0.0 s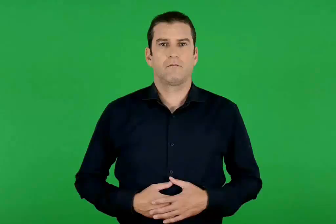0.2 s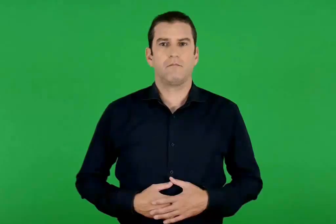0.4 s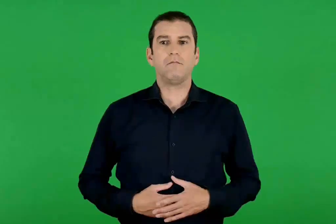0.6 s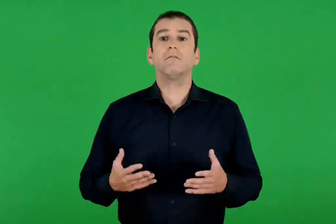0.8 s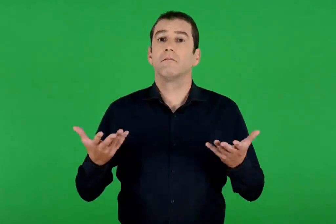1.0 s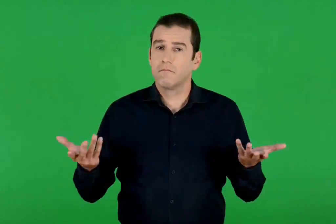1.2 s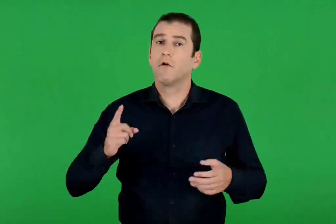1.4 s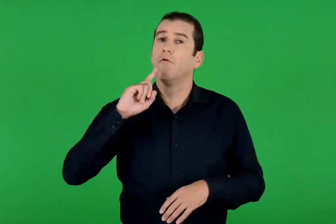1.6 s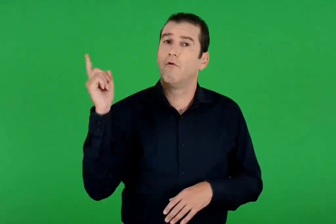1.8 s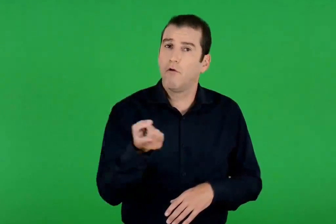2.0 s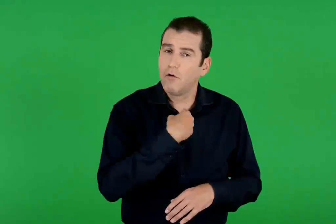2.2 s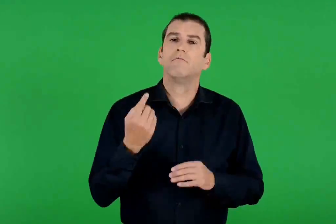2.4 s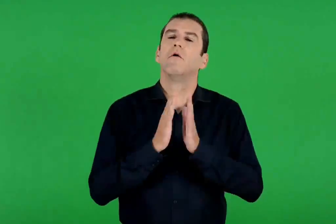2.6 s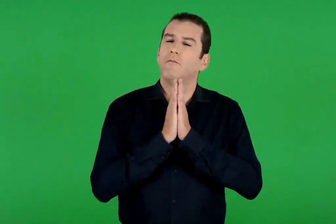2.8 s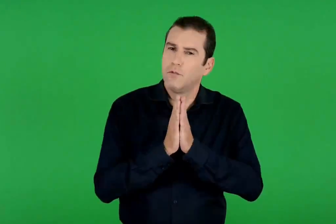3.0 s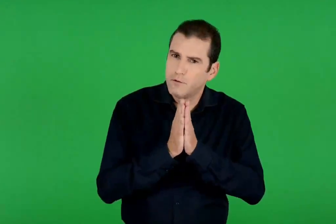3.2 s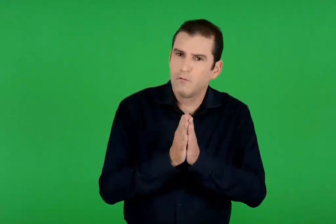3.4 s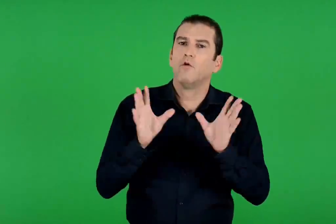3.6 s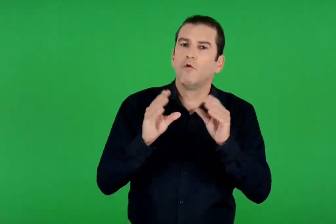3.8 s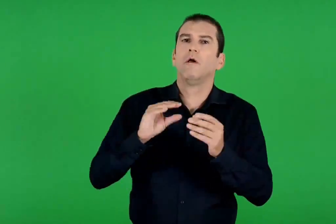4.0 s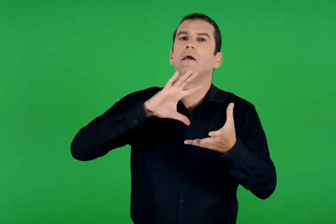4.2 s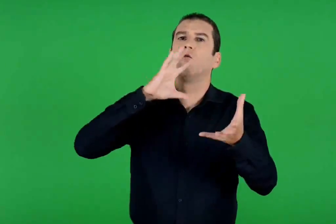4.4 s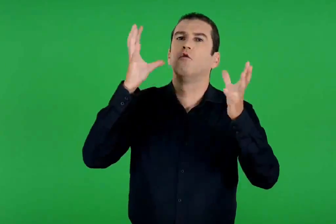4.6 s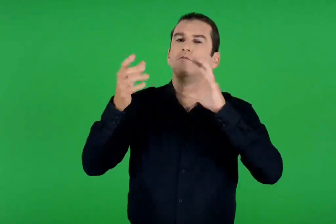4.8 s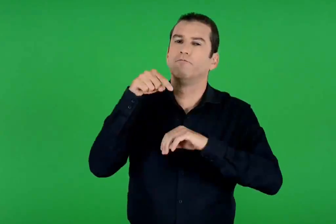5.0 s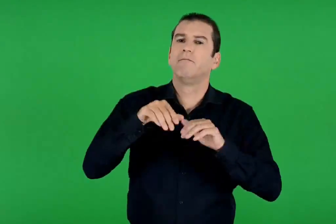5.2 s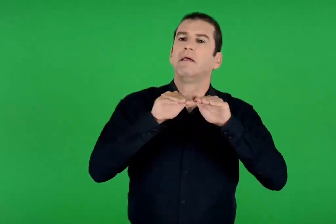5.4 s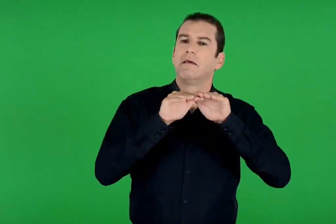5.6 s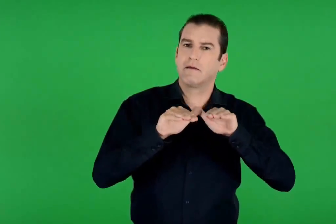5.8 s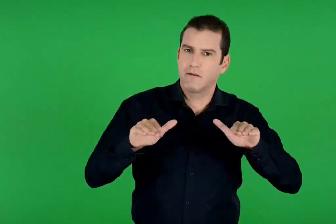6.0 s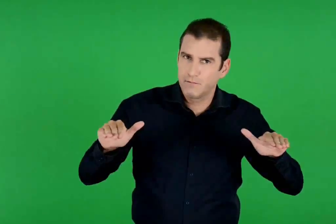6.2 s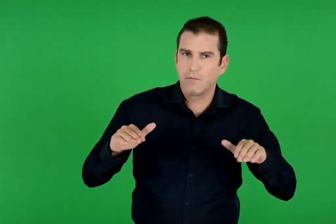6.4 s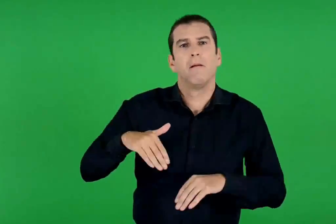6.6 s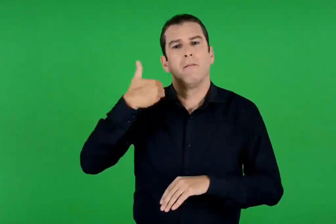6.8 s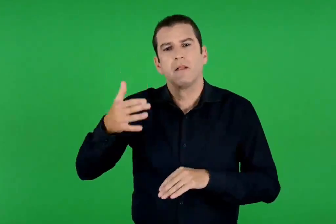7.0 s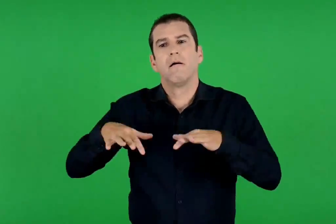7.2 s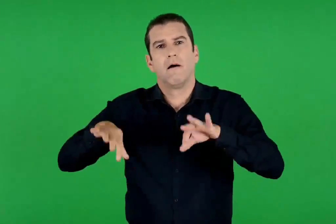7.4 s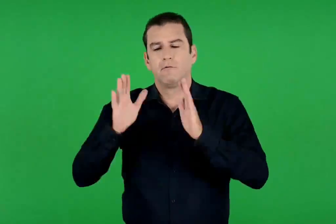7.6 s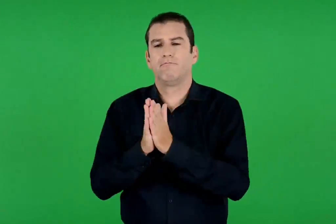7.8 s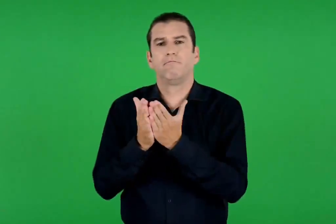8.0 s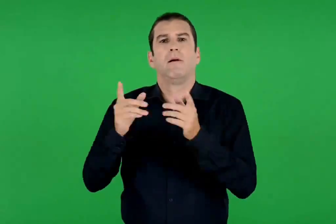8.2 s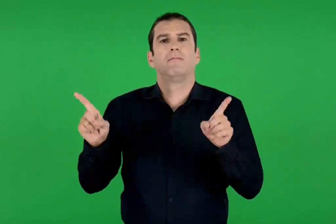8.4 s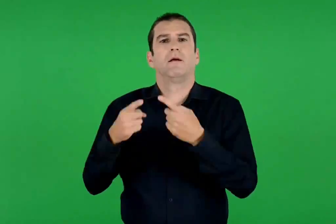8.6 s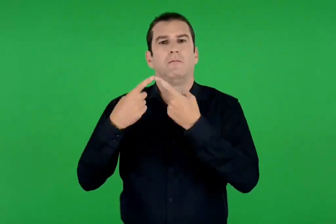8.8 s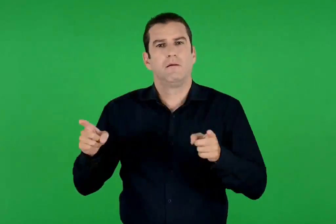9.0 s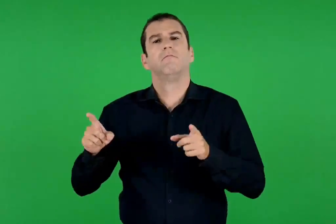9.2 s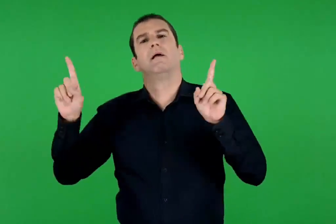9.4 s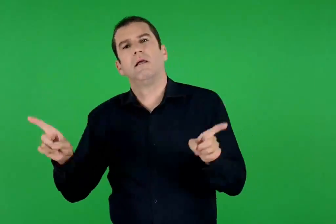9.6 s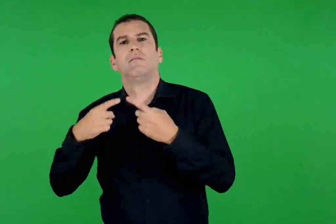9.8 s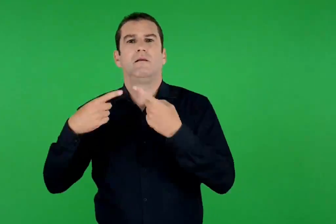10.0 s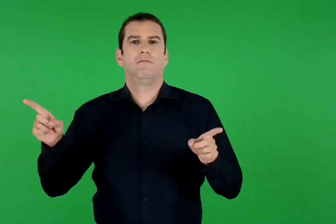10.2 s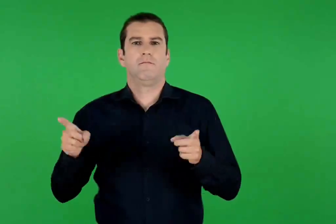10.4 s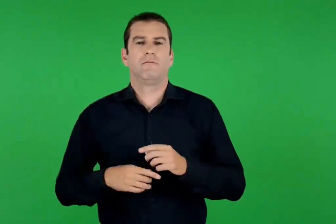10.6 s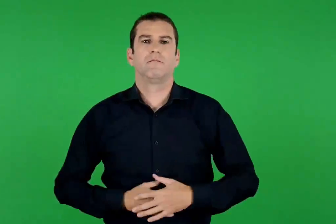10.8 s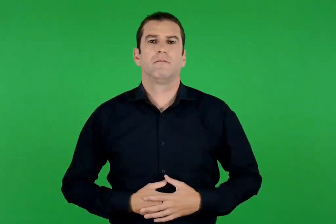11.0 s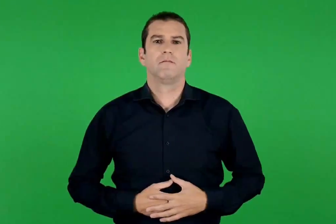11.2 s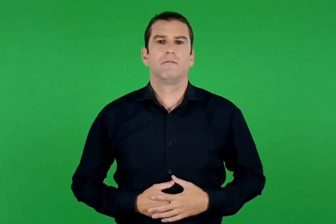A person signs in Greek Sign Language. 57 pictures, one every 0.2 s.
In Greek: αφού προσευχηθούν για την ειρήνη σε όλο τον κόσμο , ακολουθούν ύμνοι και ψαλμοί
